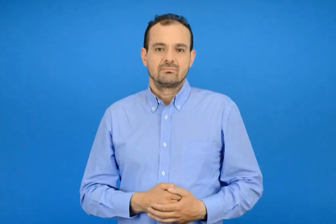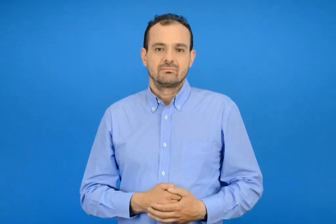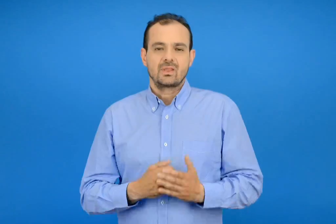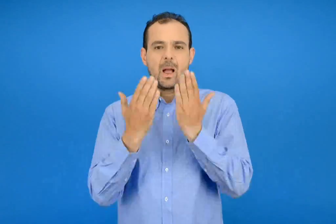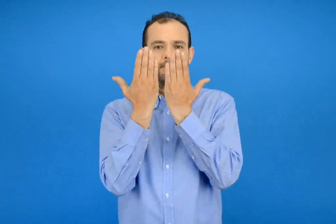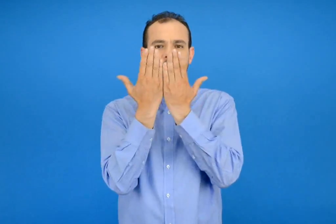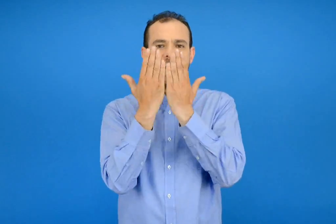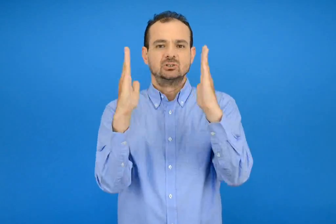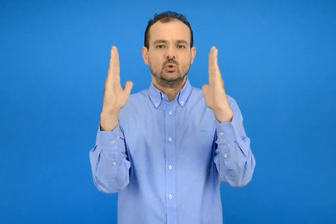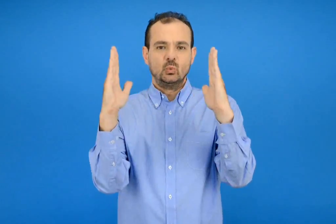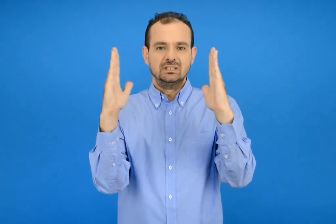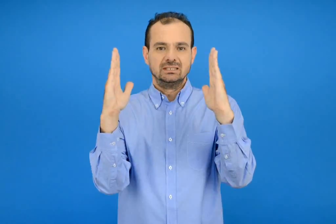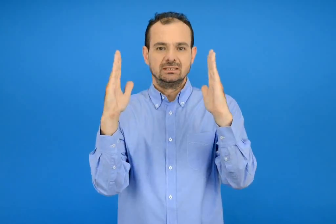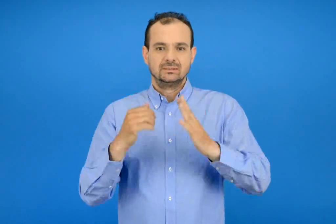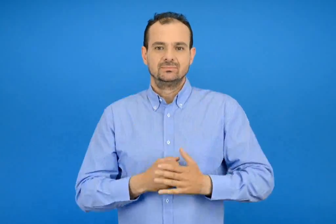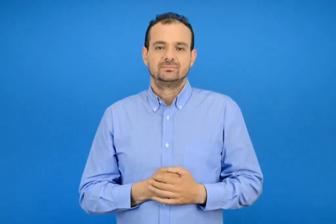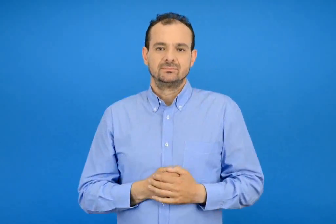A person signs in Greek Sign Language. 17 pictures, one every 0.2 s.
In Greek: παντζούρι
